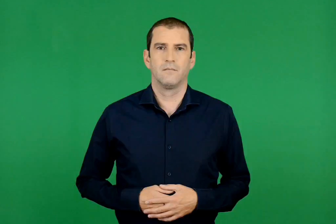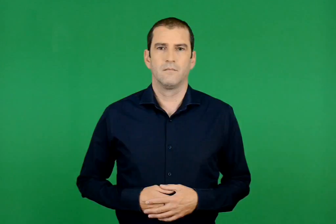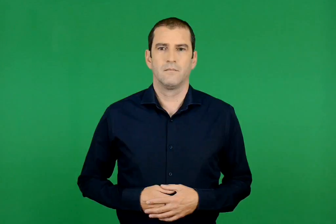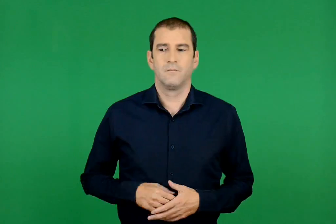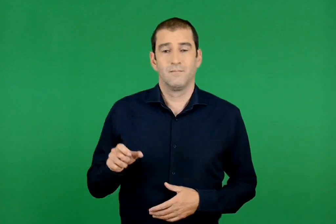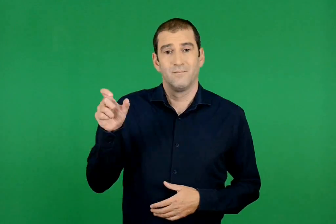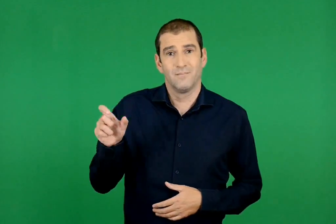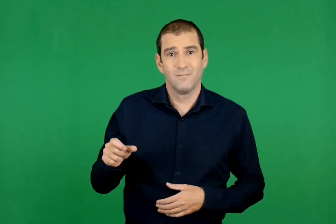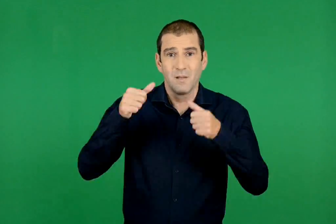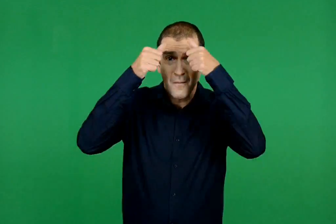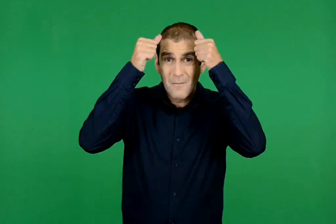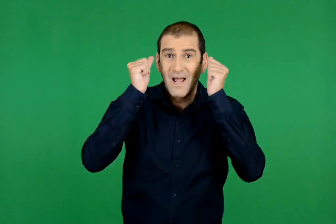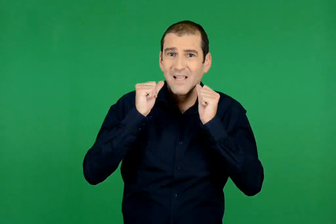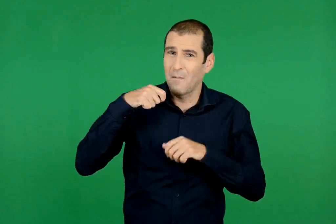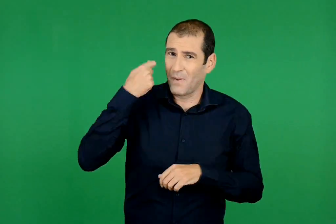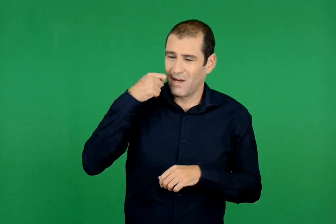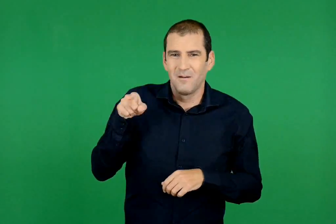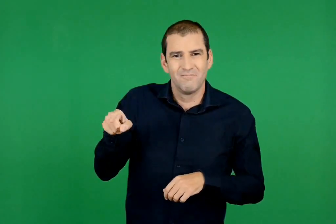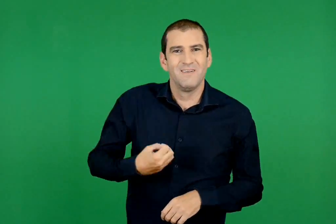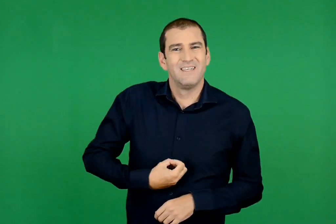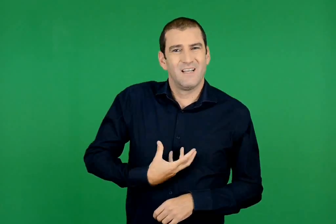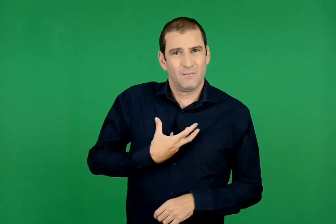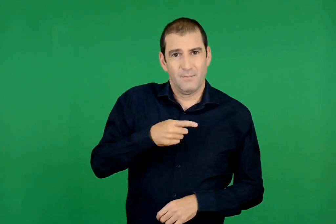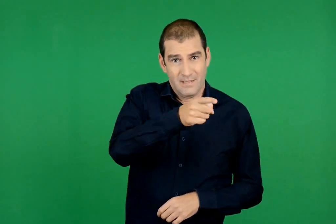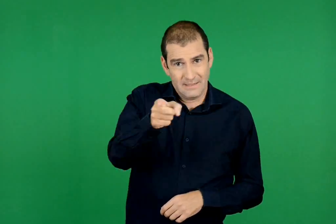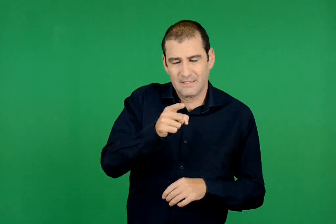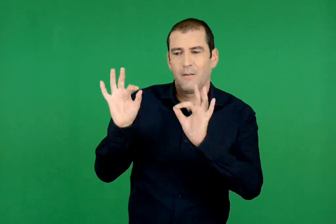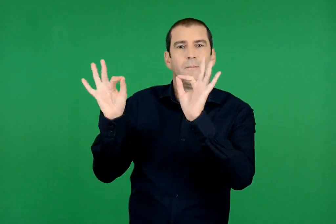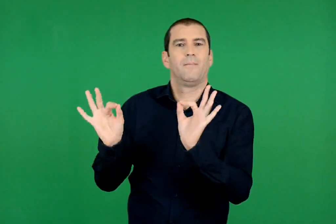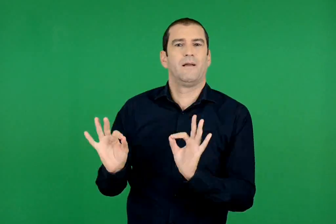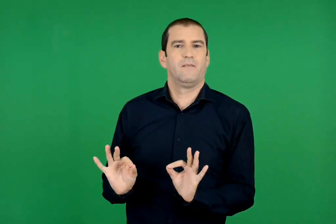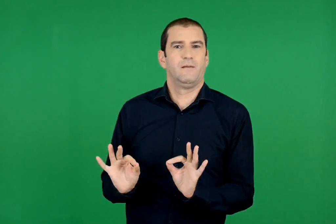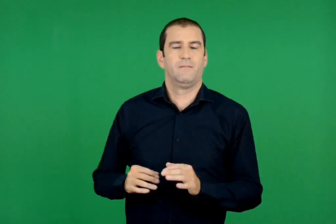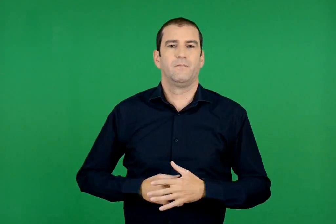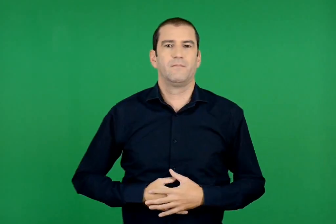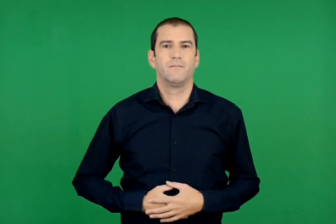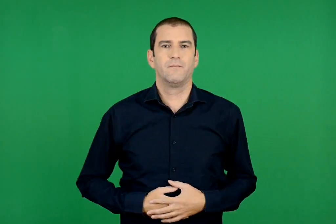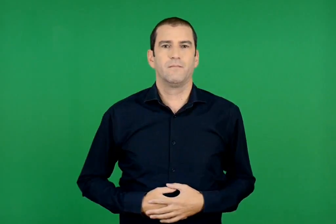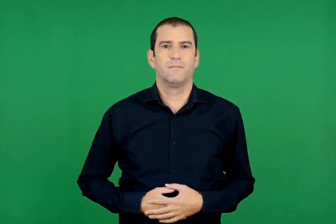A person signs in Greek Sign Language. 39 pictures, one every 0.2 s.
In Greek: να περιγράψετε τα συναισθήματα της παναγίας μάνας
